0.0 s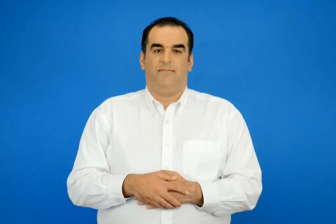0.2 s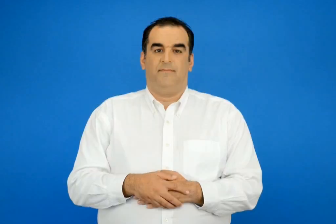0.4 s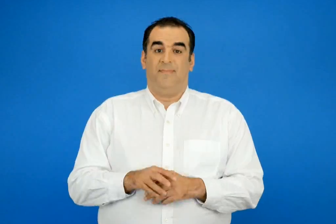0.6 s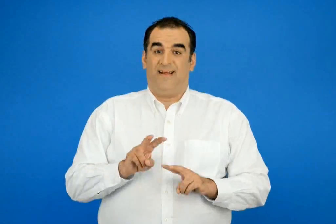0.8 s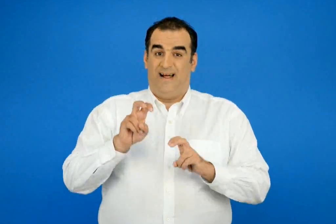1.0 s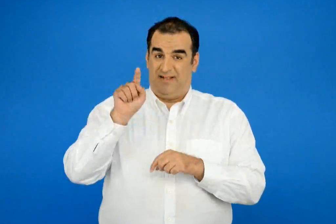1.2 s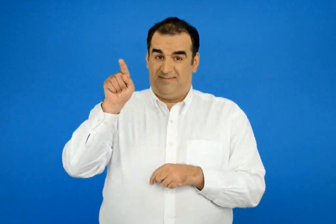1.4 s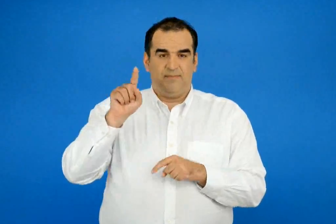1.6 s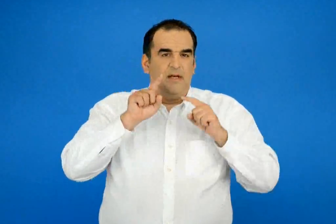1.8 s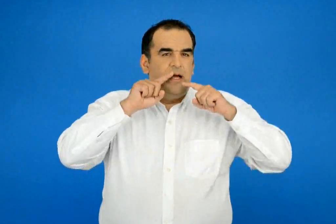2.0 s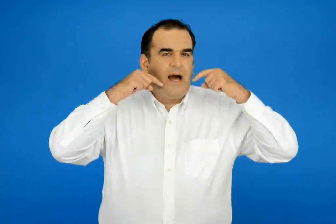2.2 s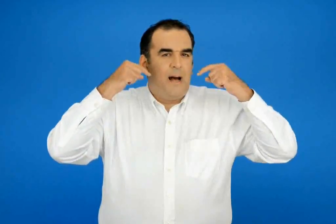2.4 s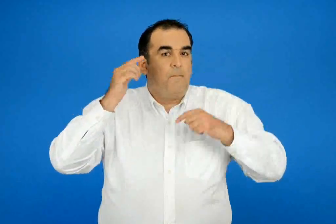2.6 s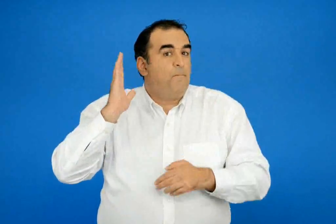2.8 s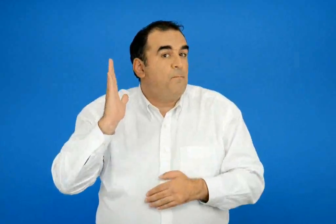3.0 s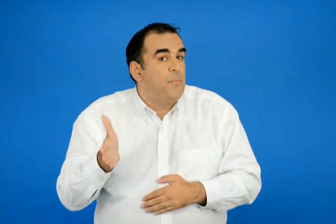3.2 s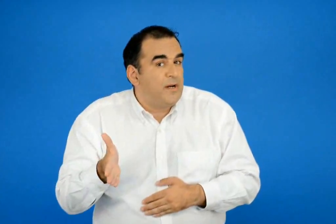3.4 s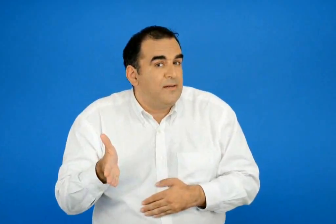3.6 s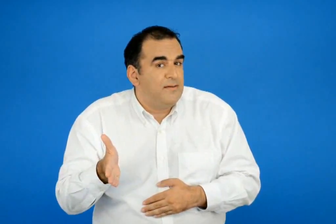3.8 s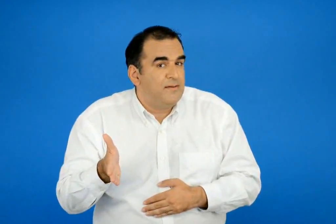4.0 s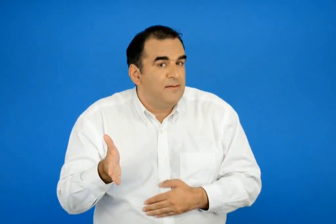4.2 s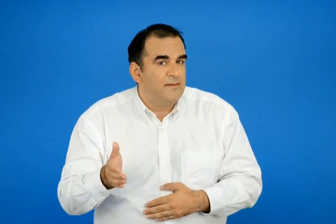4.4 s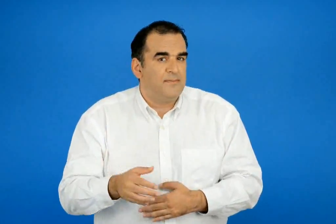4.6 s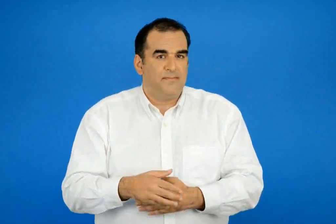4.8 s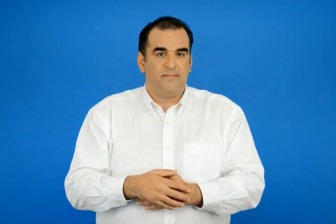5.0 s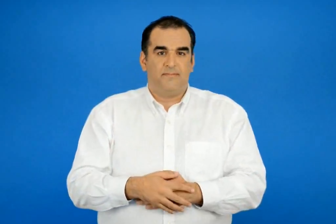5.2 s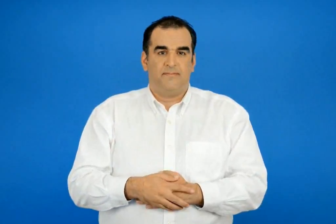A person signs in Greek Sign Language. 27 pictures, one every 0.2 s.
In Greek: στα καλάβρυτα η χαρά μπορεί
